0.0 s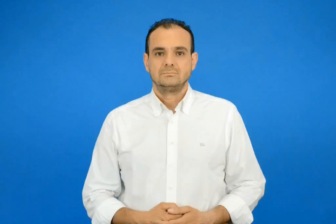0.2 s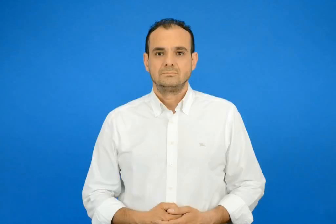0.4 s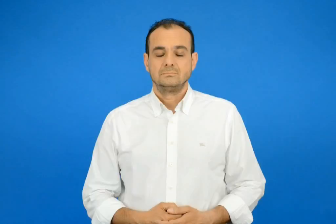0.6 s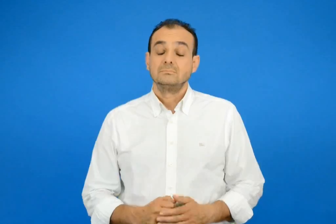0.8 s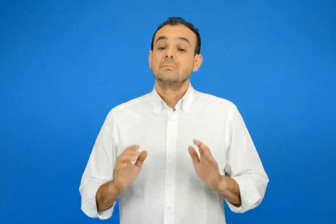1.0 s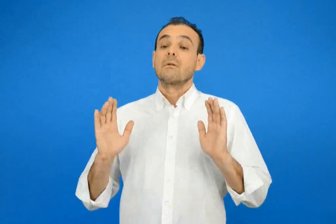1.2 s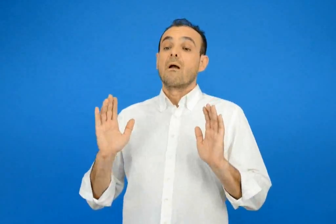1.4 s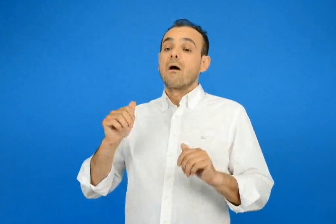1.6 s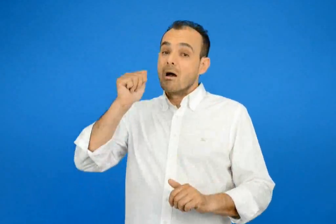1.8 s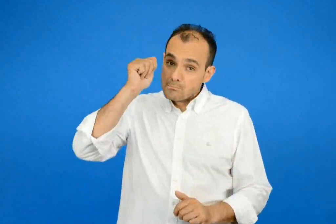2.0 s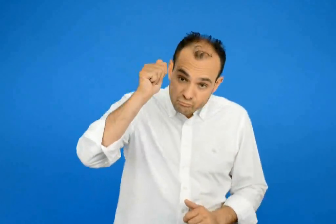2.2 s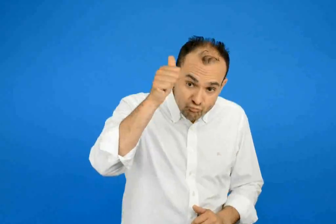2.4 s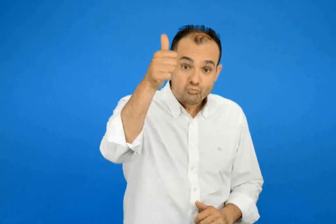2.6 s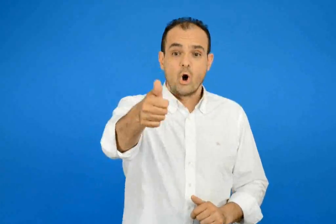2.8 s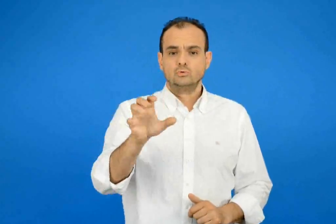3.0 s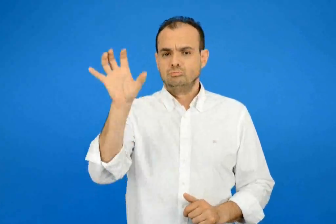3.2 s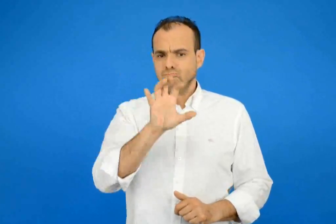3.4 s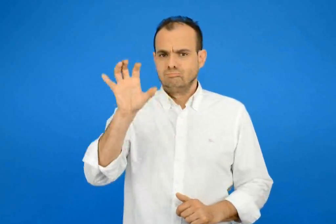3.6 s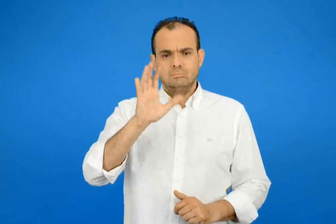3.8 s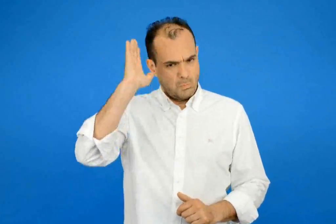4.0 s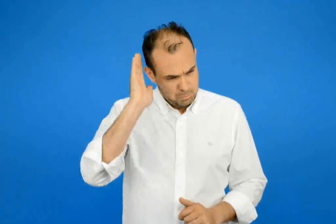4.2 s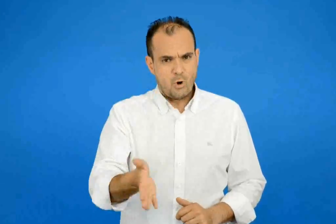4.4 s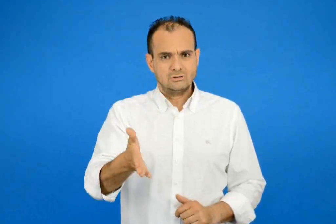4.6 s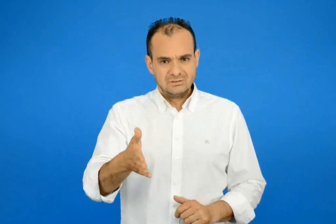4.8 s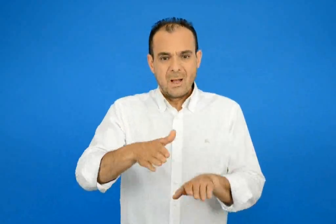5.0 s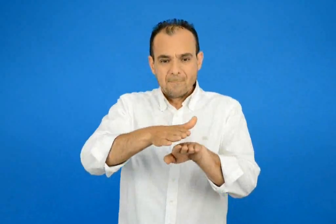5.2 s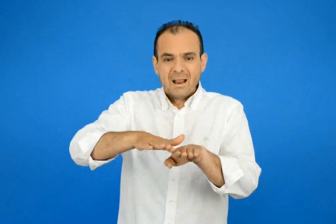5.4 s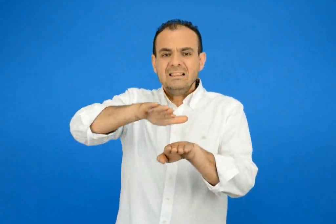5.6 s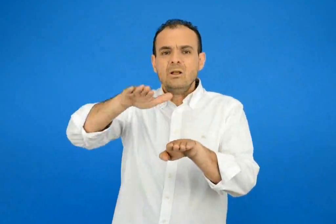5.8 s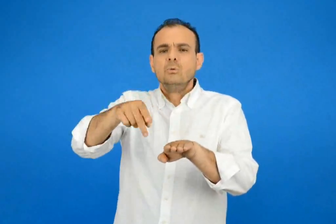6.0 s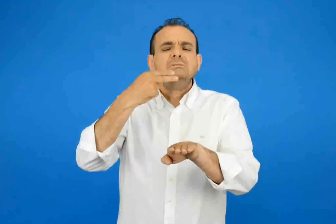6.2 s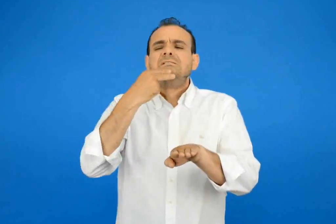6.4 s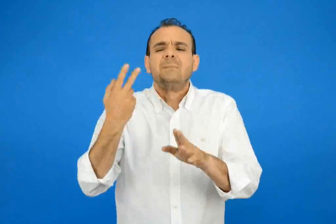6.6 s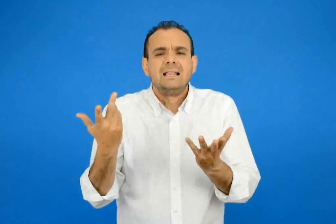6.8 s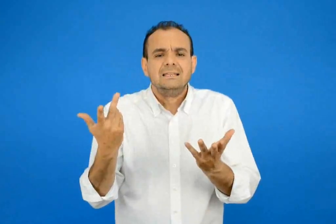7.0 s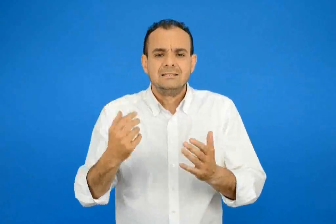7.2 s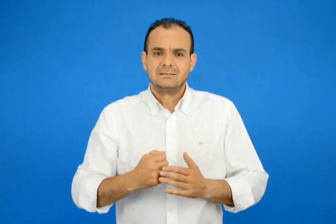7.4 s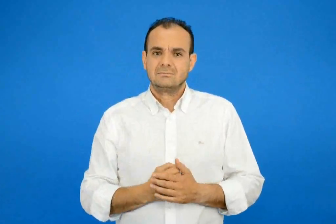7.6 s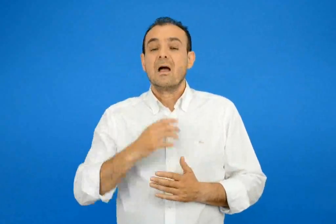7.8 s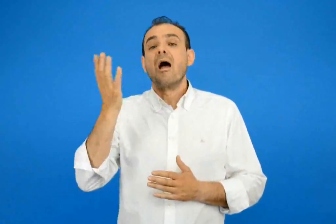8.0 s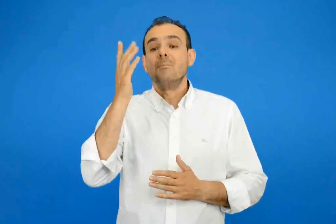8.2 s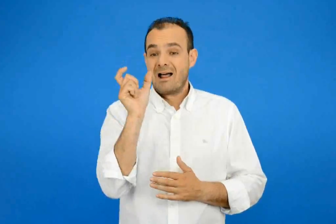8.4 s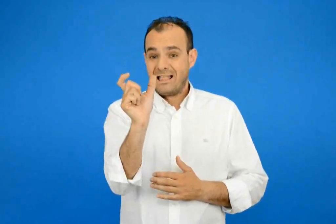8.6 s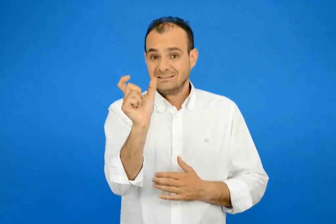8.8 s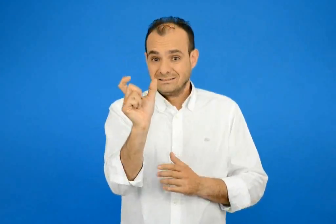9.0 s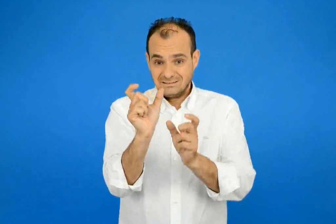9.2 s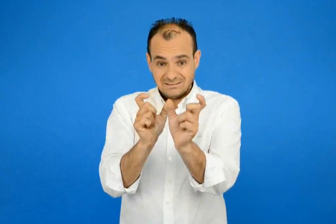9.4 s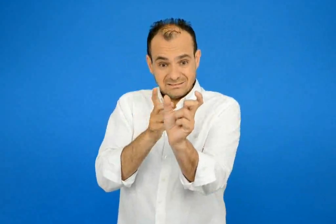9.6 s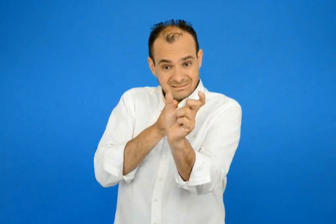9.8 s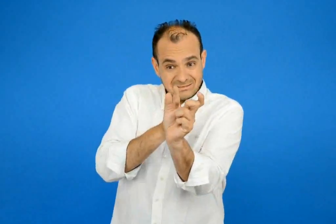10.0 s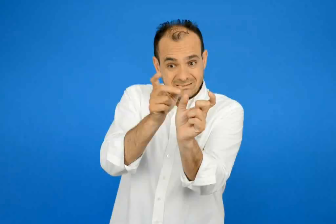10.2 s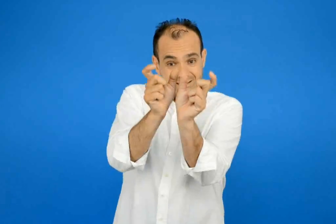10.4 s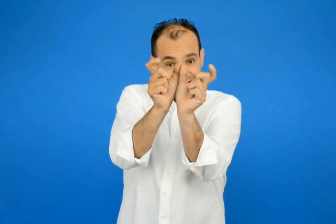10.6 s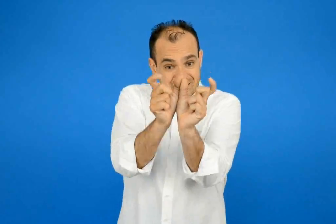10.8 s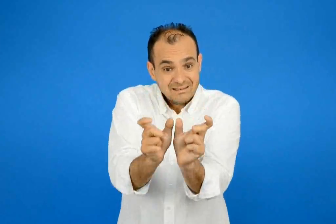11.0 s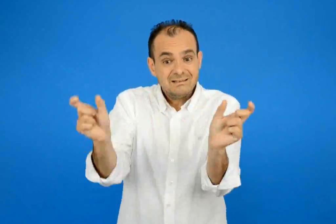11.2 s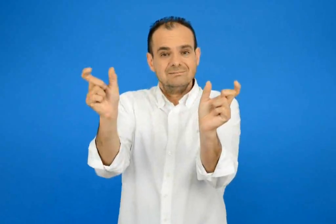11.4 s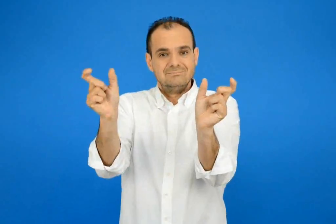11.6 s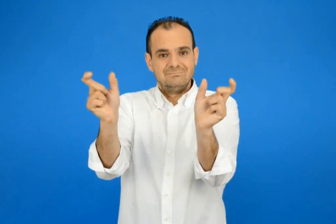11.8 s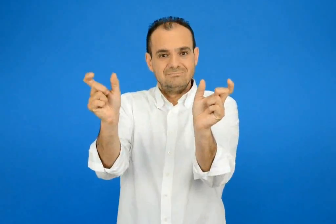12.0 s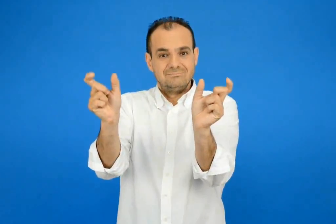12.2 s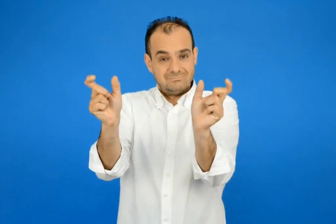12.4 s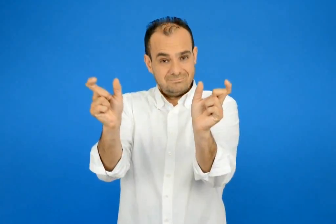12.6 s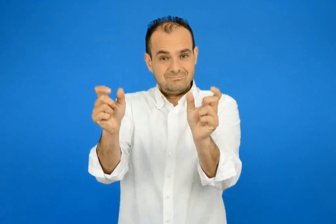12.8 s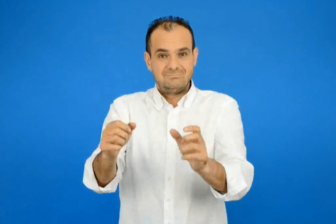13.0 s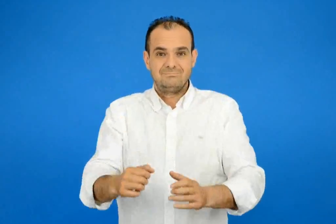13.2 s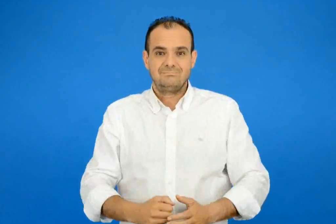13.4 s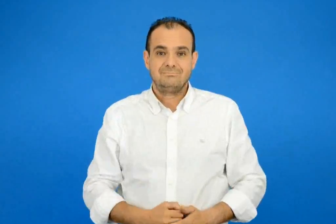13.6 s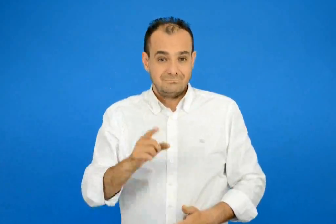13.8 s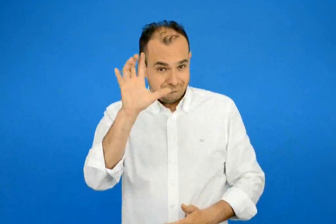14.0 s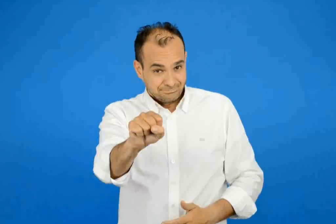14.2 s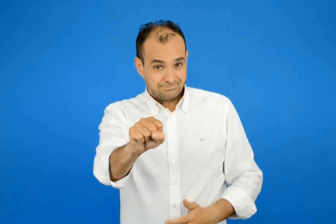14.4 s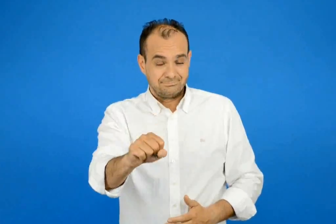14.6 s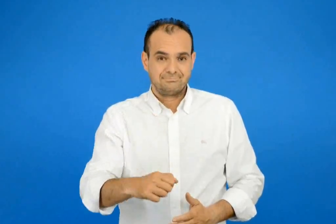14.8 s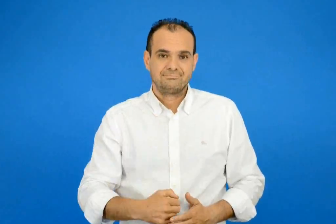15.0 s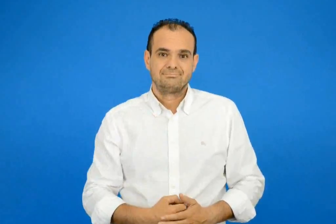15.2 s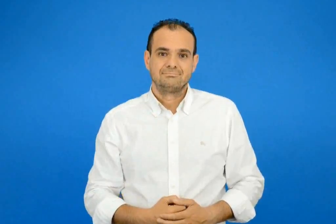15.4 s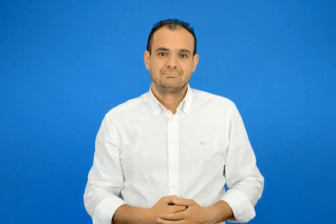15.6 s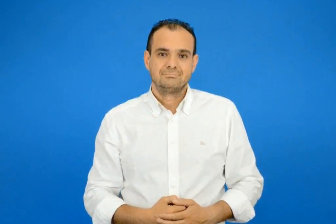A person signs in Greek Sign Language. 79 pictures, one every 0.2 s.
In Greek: μπορείς να βρεις και μονή σου τι σημαίνει πλατύσκαλο αν χωρίσεις τη λέξη αυτή σε μικρότερα κομμάτια
